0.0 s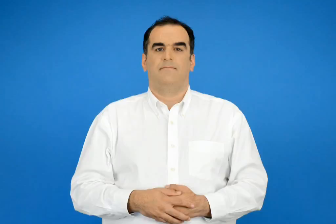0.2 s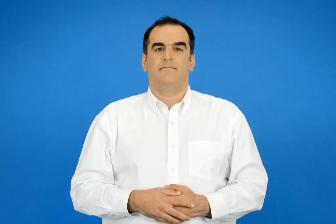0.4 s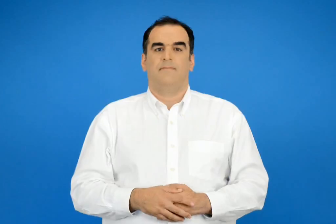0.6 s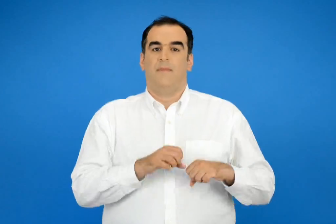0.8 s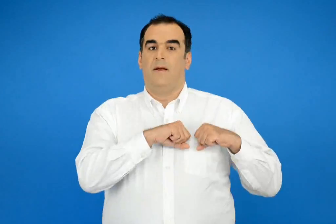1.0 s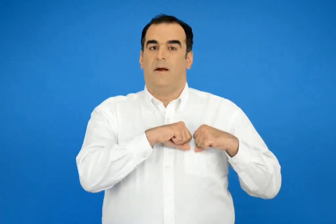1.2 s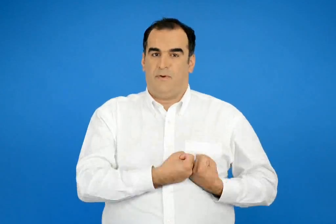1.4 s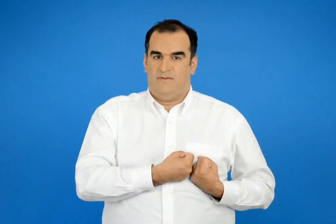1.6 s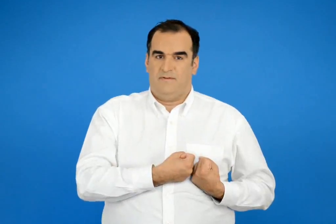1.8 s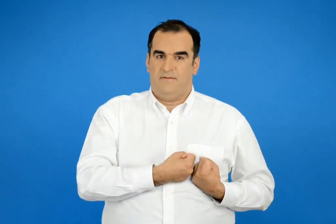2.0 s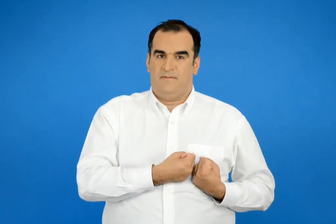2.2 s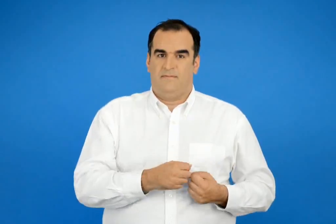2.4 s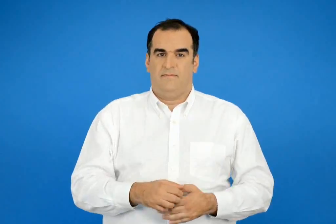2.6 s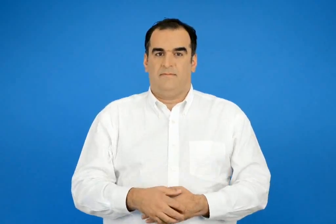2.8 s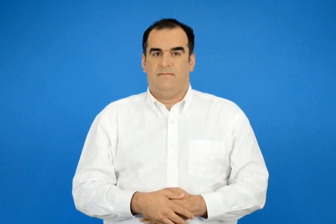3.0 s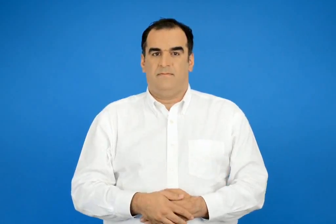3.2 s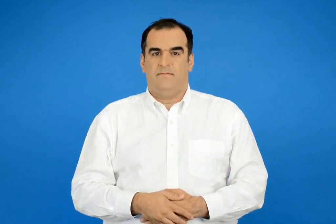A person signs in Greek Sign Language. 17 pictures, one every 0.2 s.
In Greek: απογοήτευση
